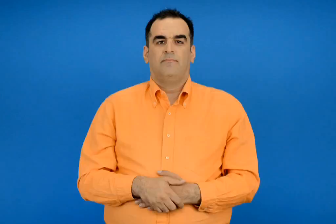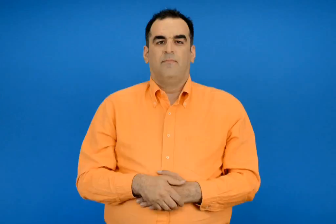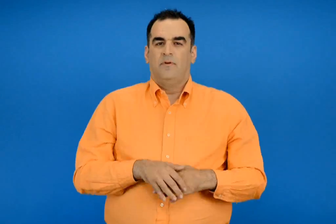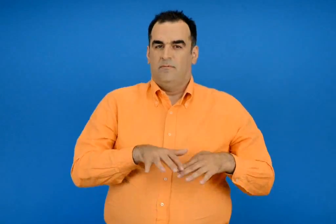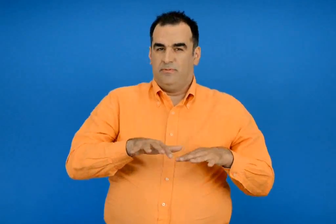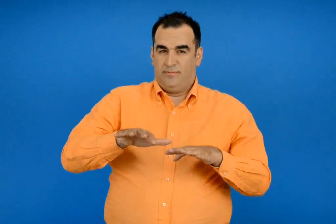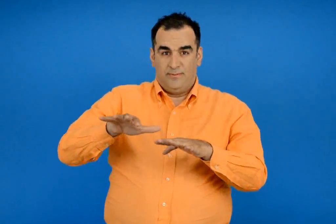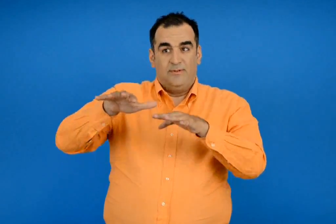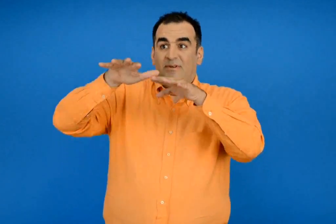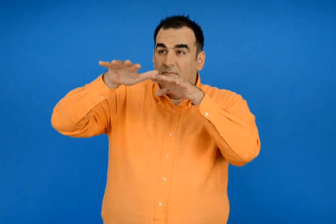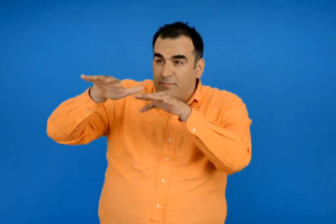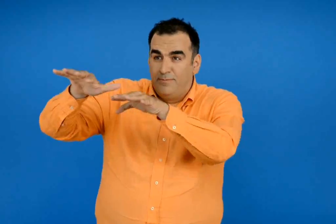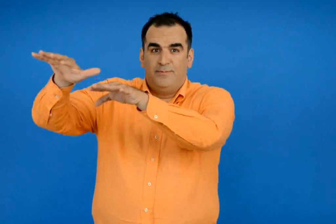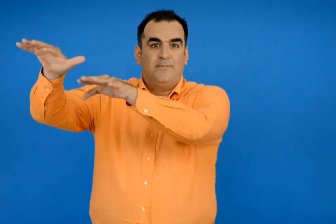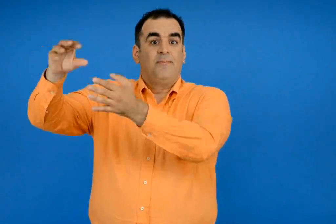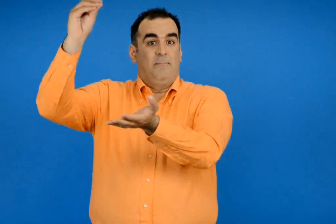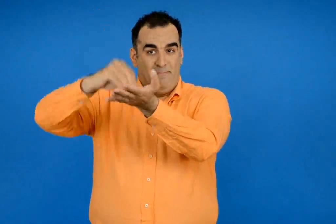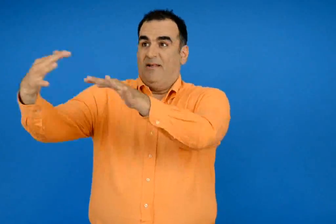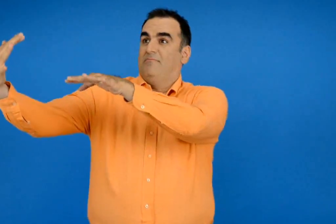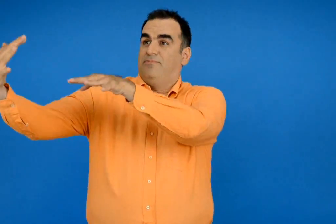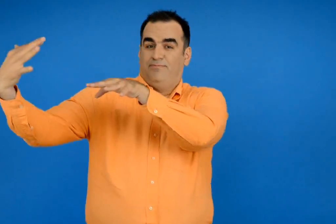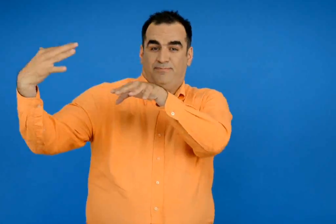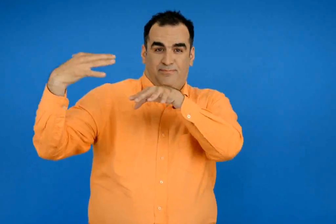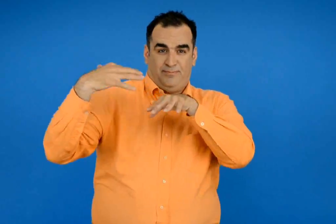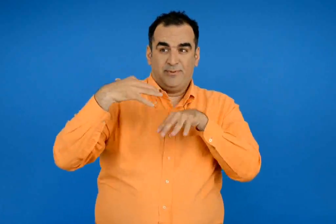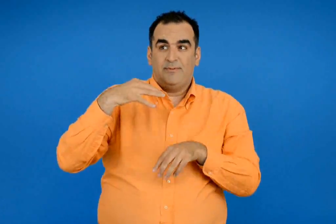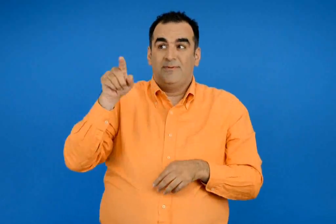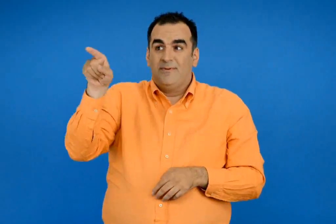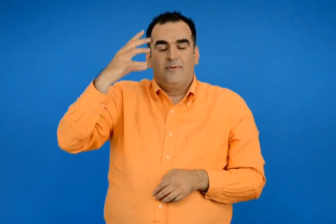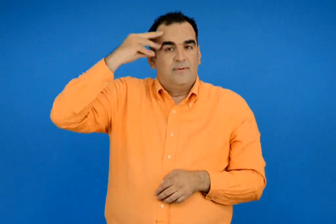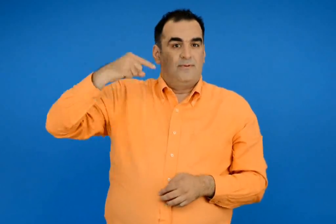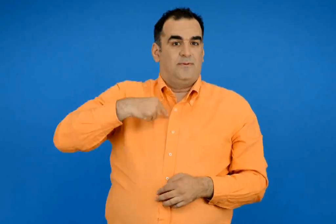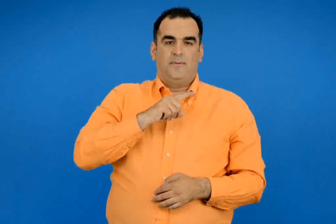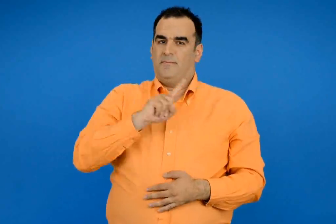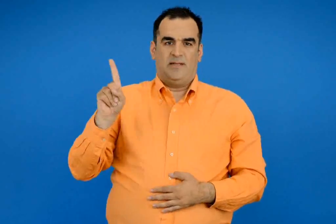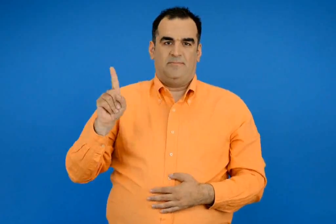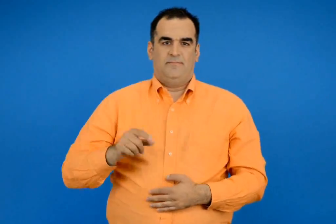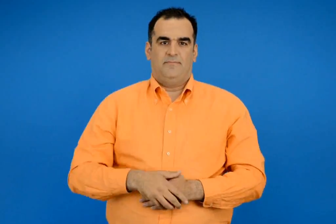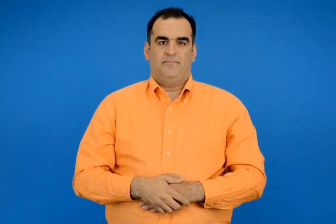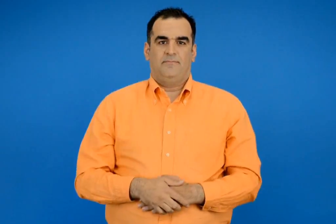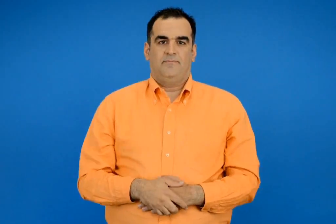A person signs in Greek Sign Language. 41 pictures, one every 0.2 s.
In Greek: φύγετε φευγάτε πάλι εδώ γυρνάτε μη μας λησμονάτε
